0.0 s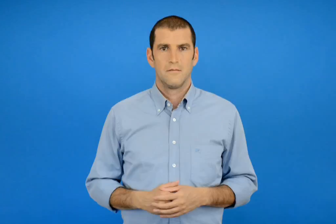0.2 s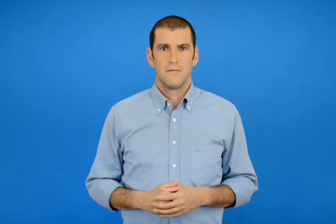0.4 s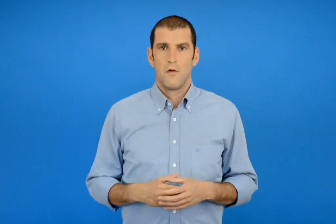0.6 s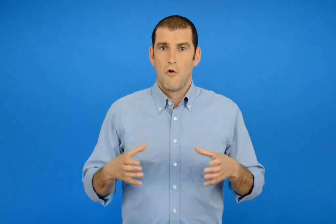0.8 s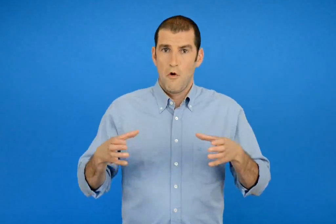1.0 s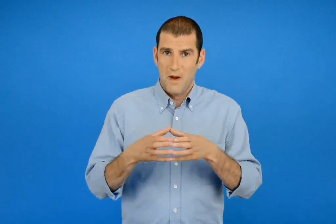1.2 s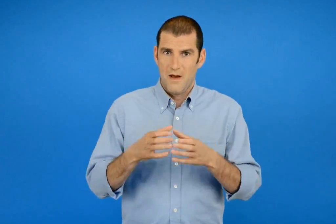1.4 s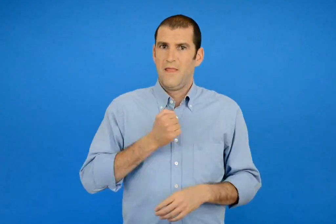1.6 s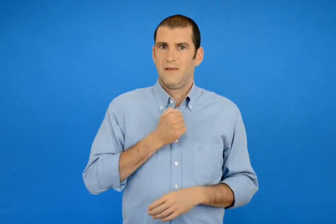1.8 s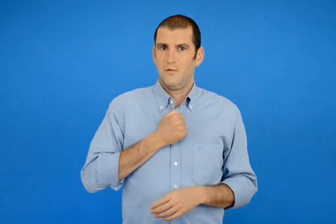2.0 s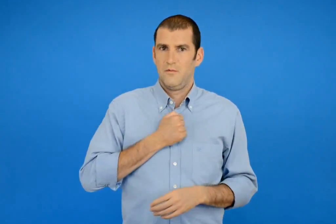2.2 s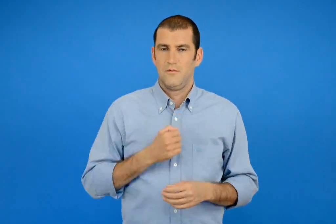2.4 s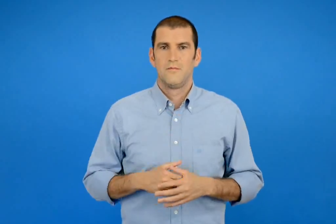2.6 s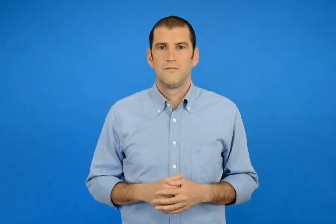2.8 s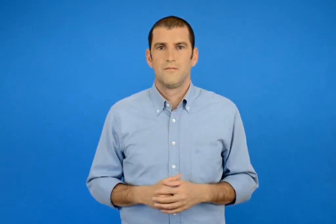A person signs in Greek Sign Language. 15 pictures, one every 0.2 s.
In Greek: η δική μου ομάδα
